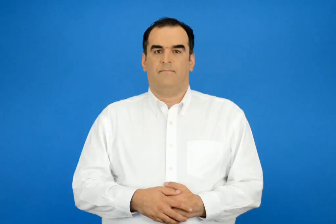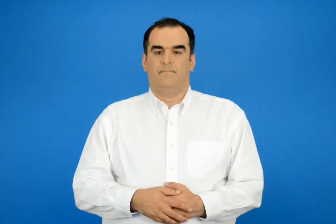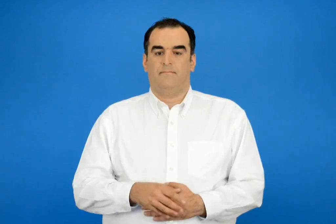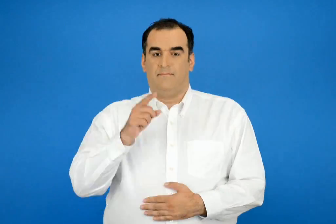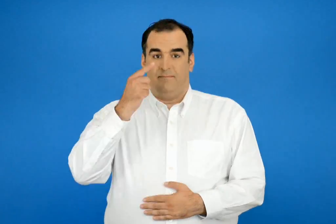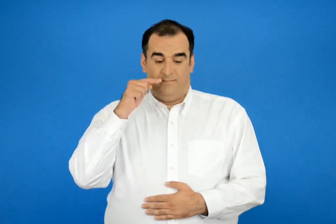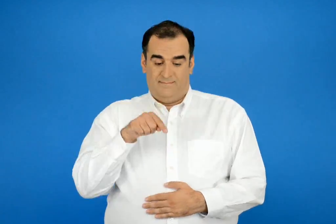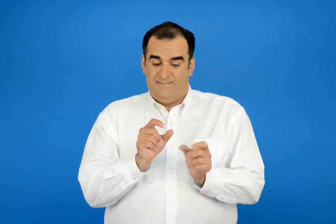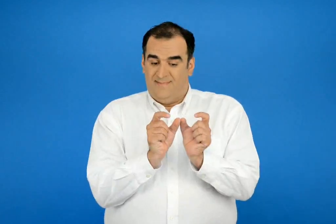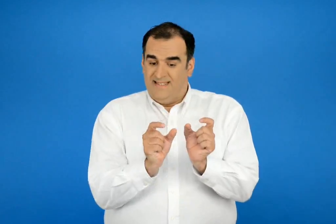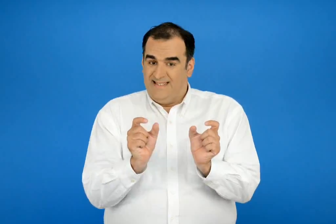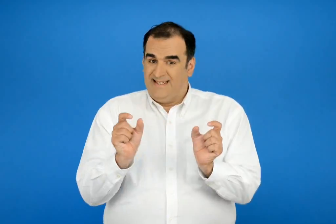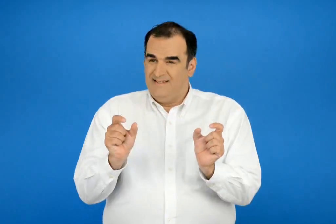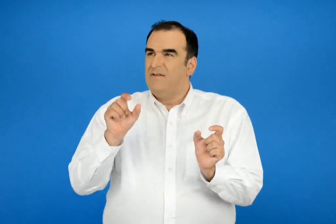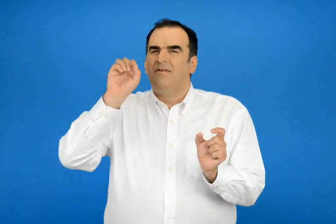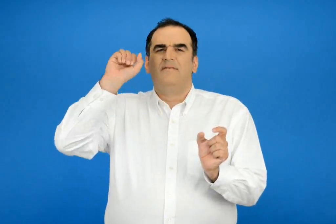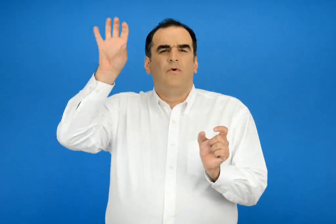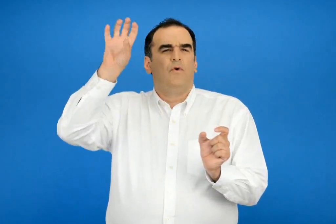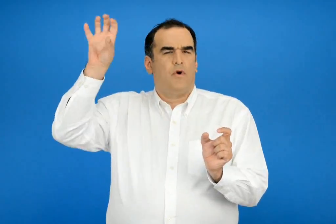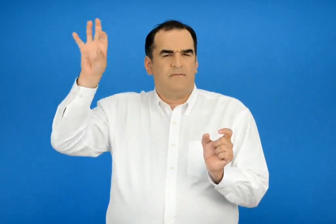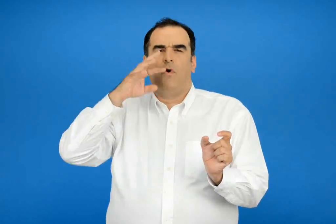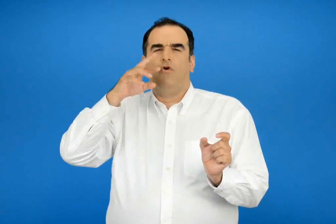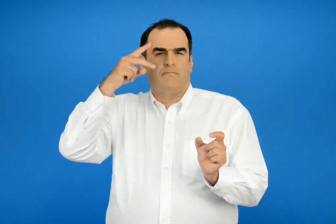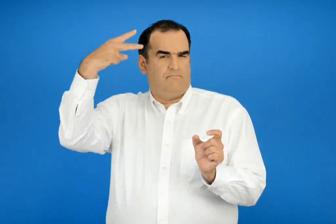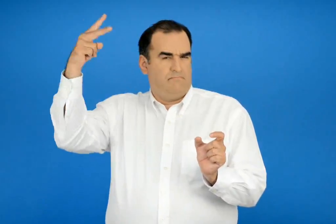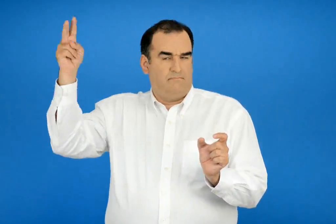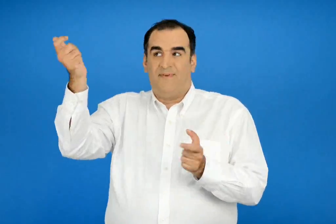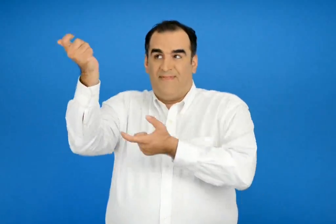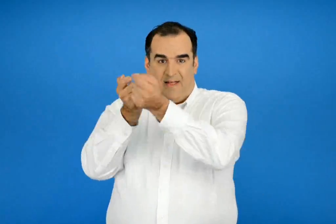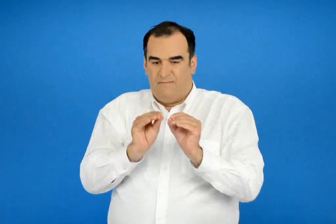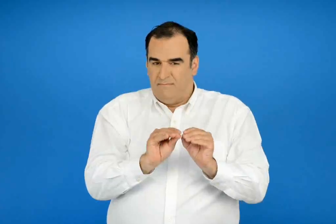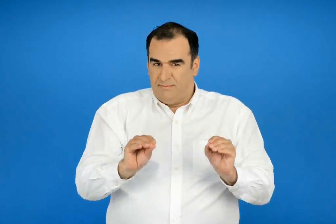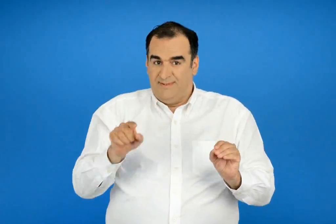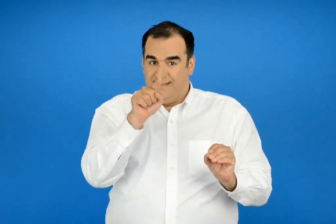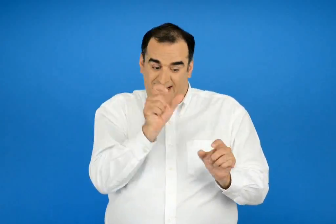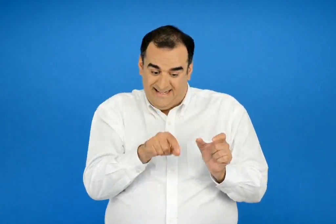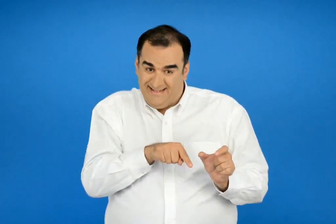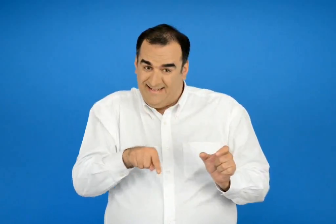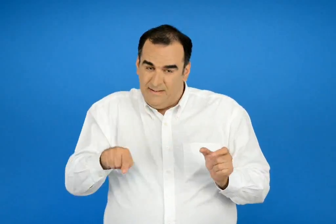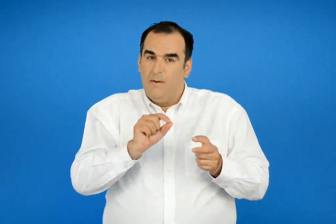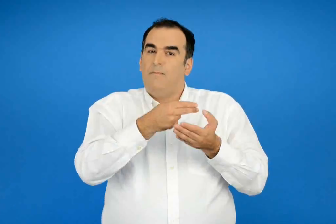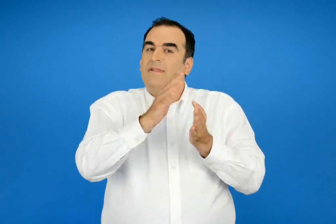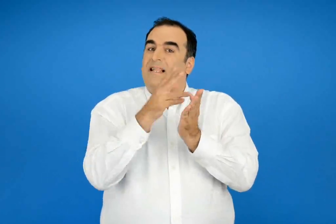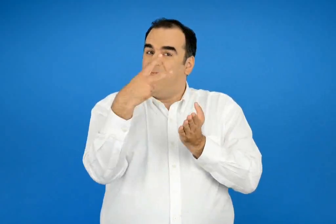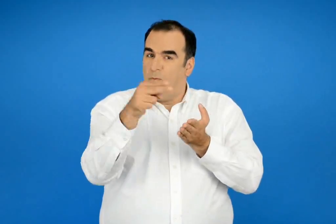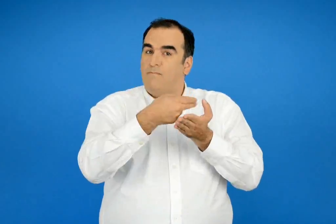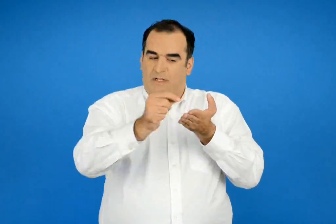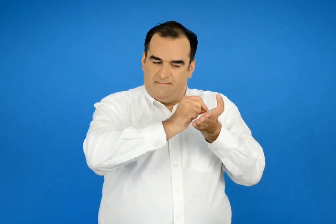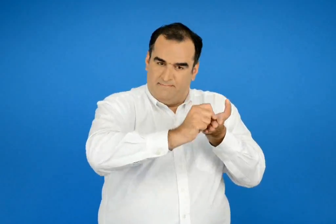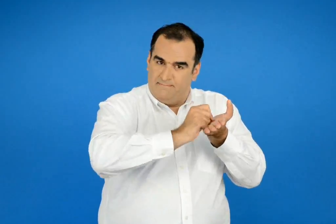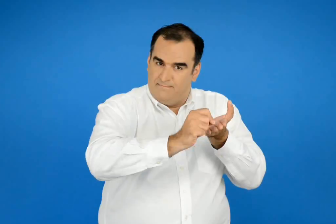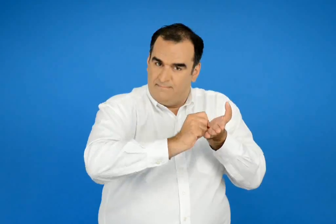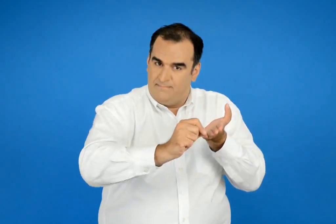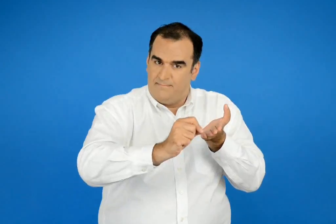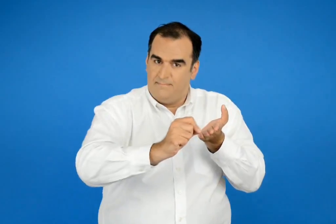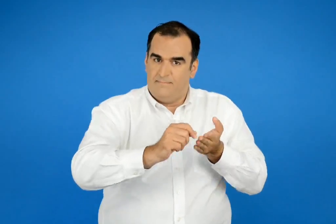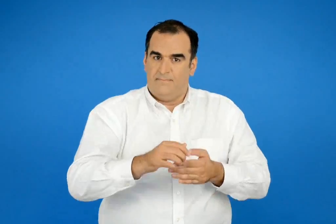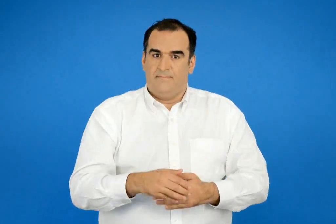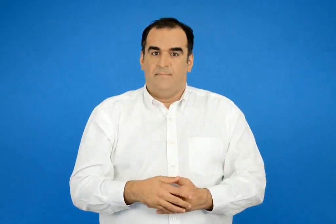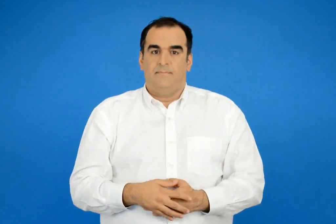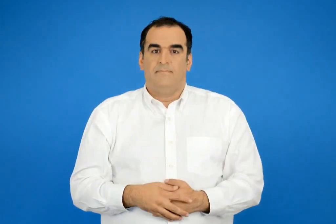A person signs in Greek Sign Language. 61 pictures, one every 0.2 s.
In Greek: φτιάξε στο τετράδιο σου προτάσεις με πέντε από τις παρακάτω λέξεις που έχουμε δανειστεί από άλλες γλώσσες
